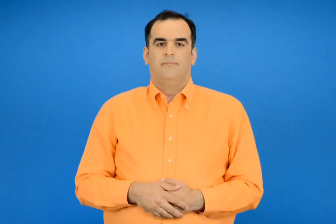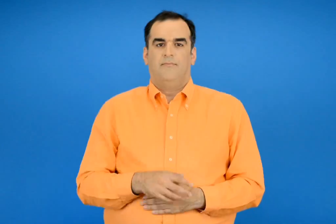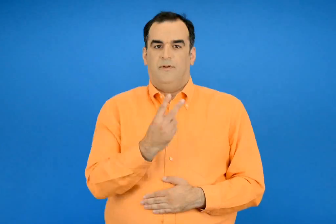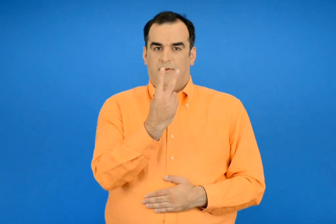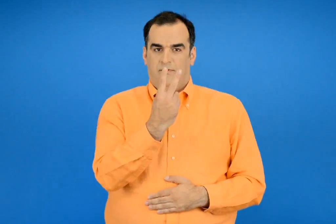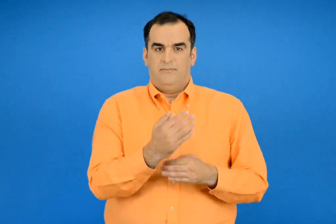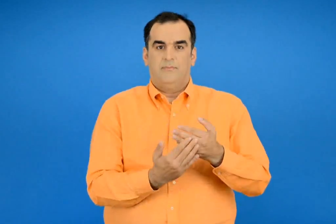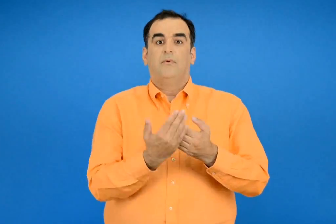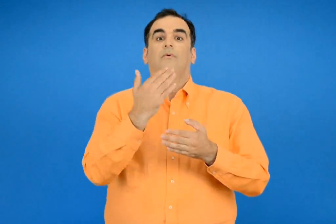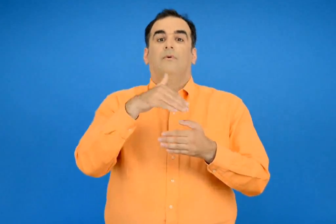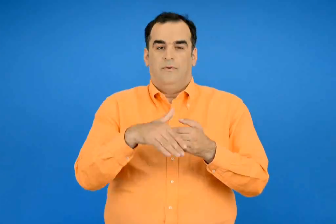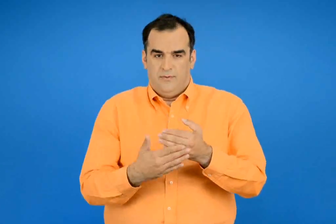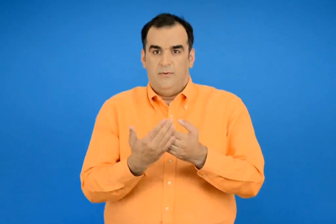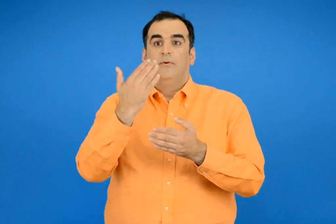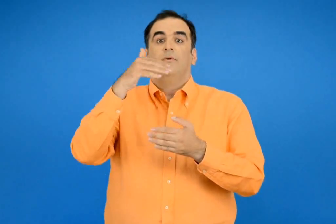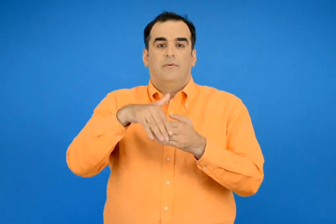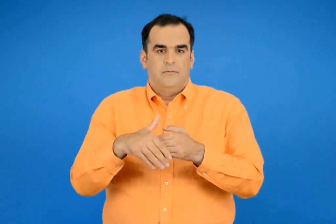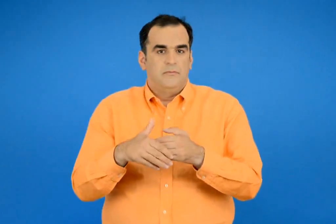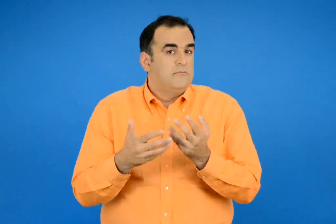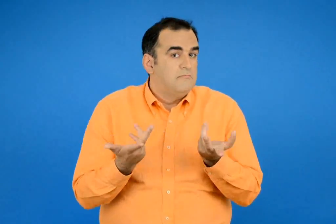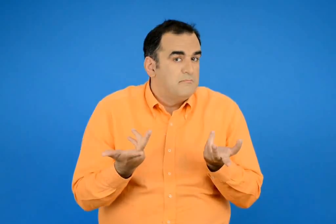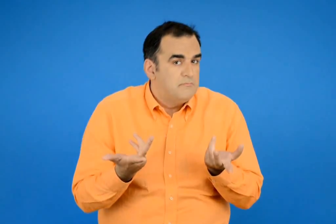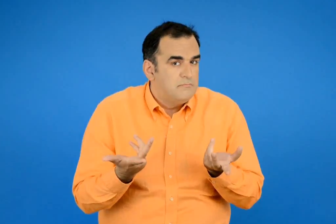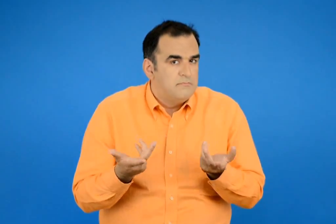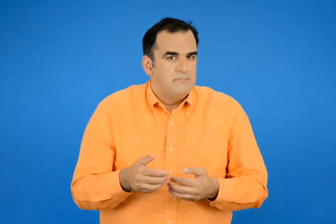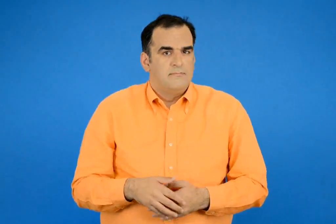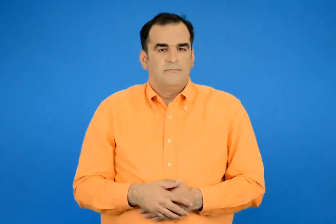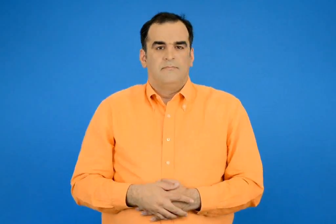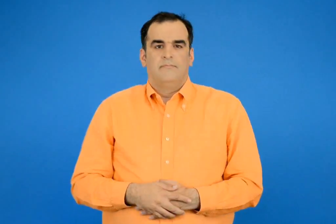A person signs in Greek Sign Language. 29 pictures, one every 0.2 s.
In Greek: 2 ημερονύχτια ;
